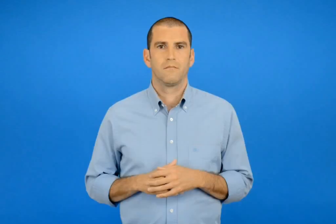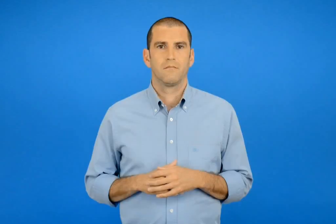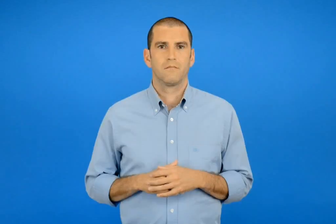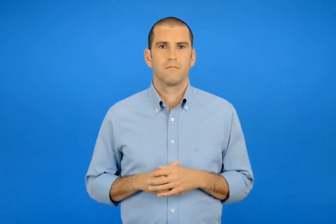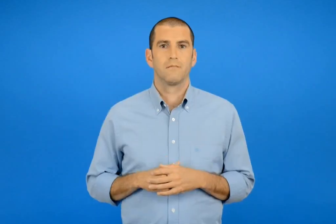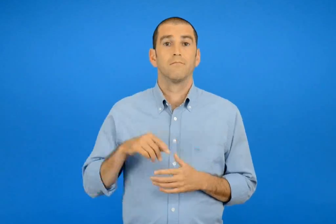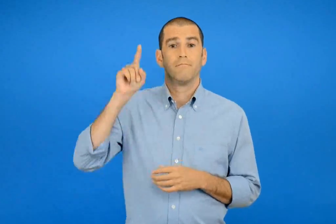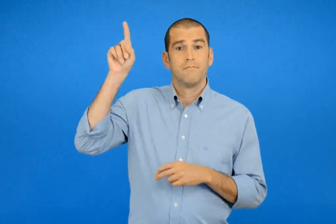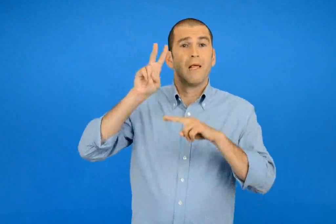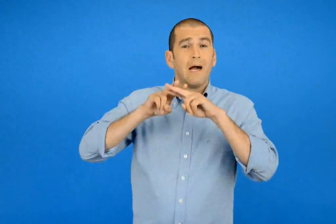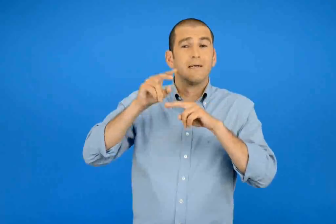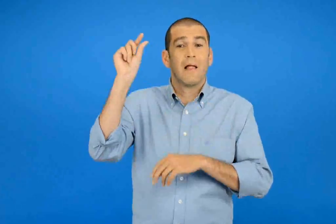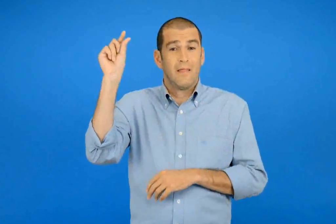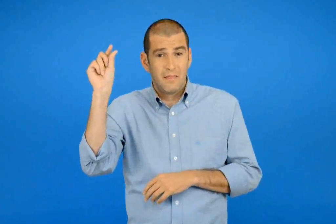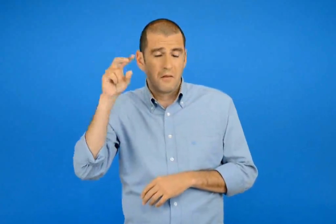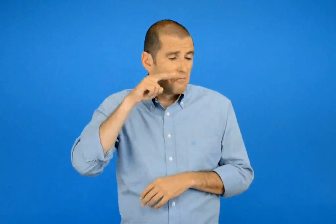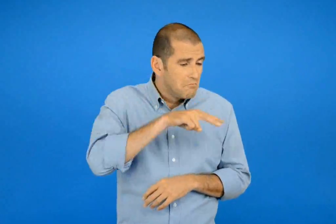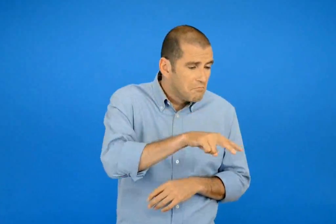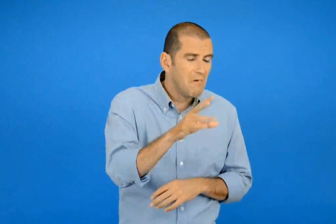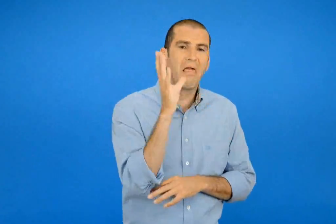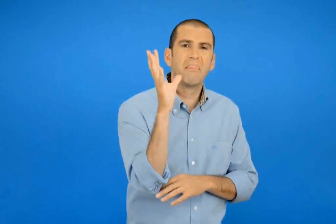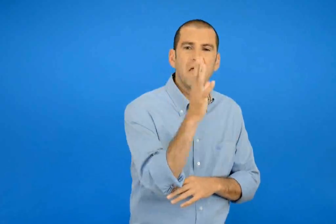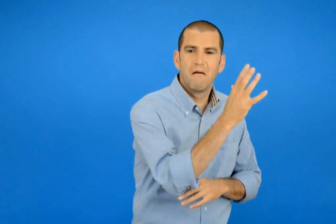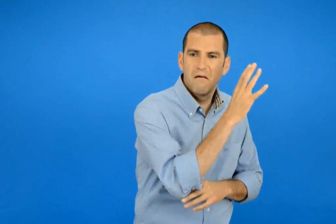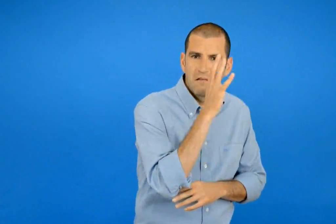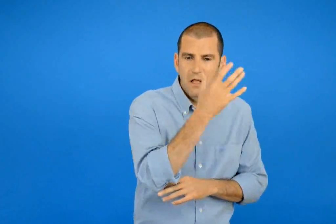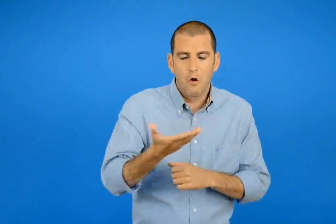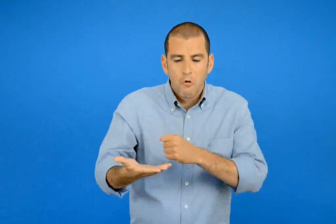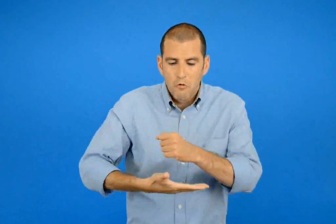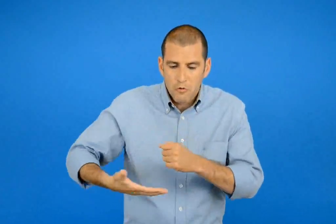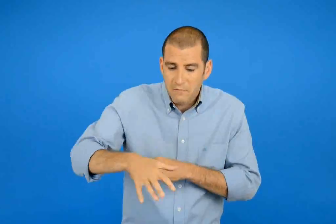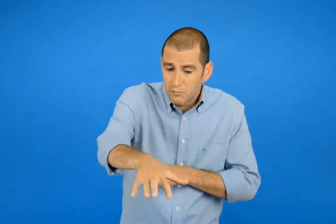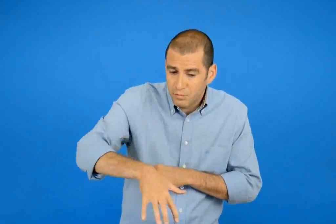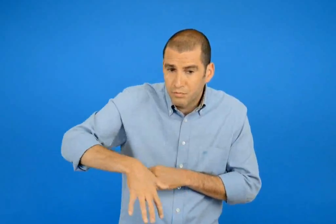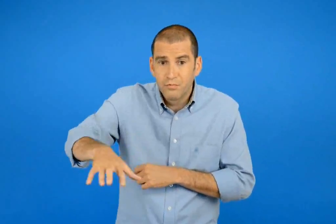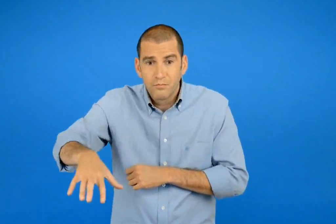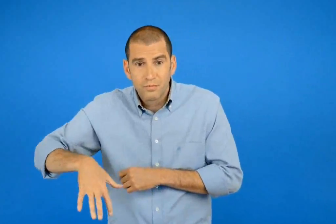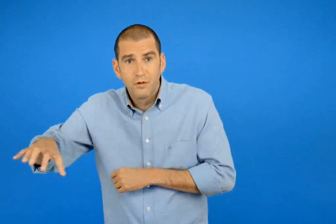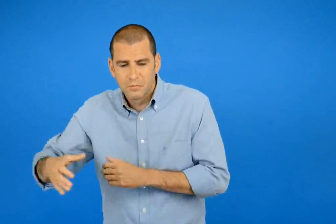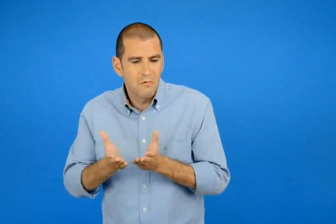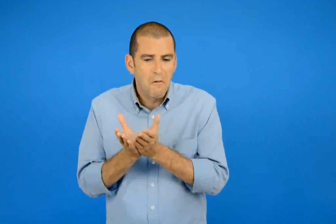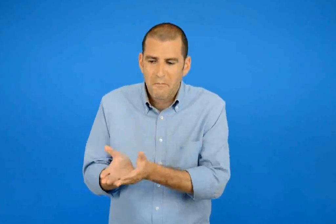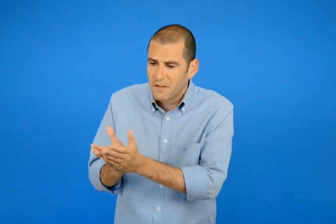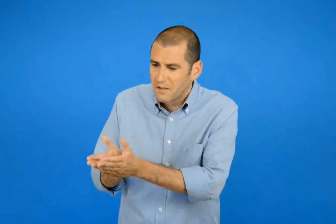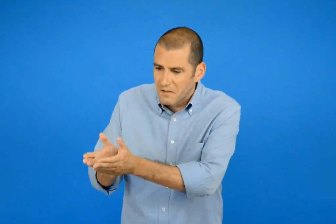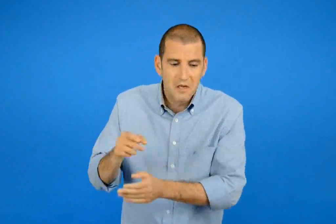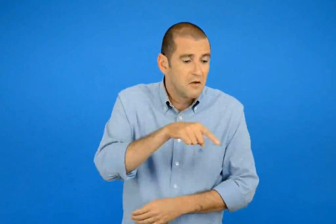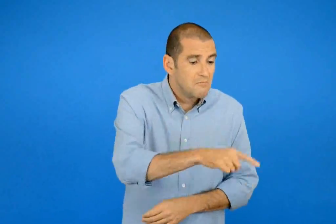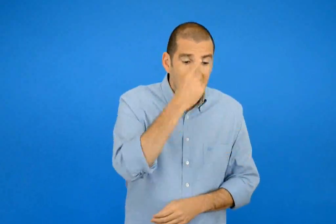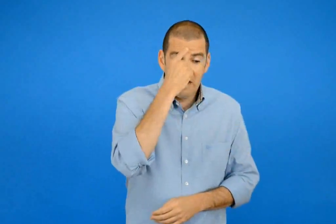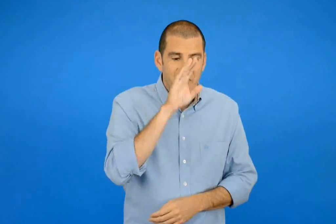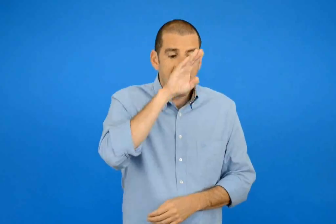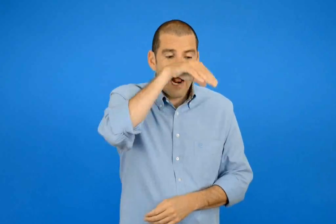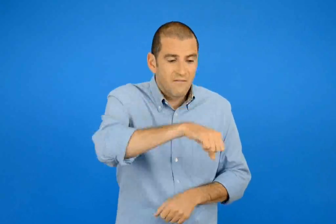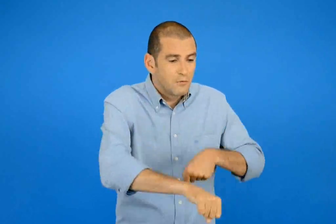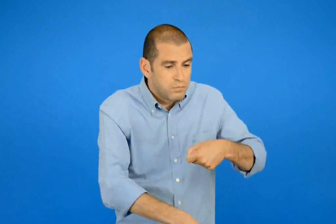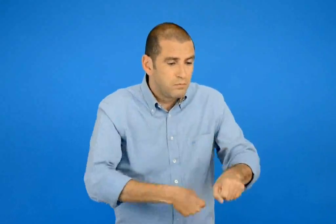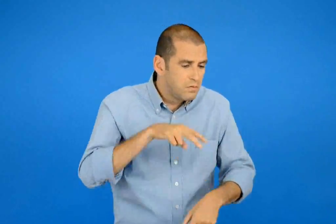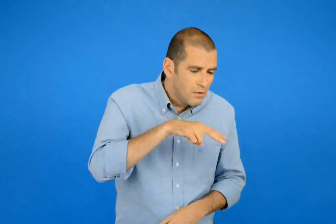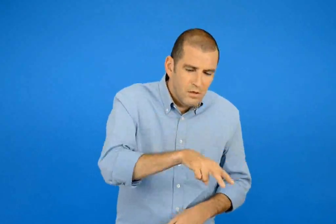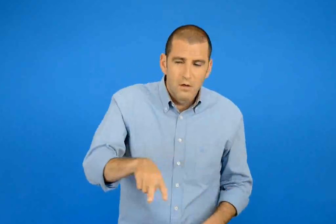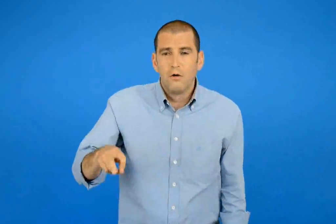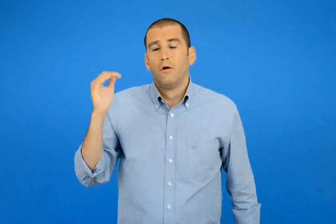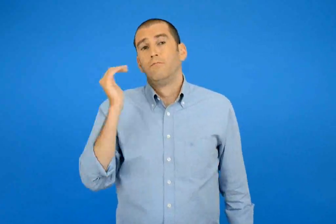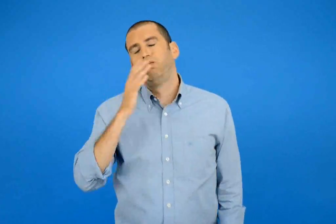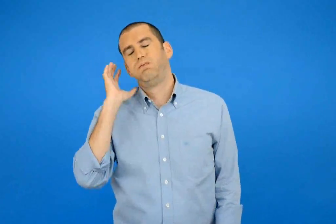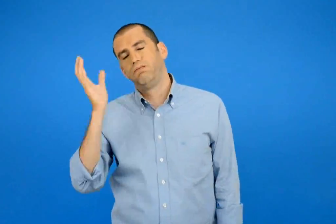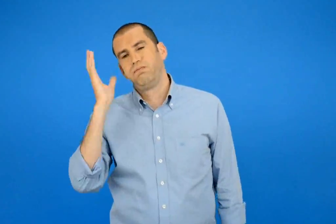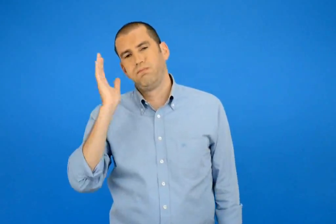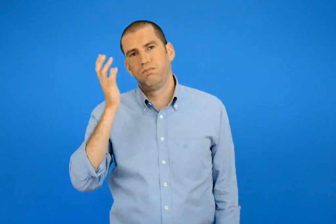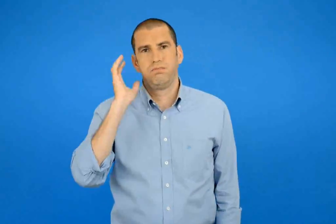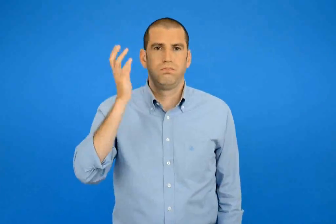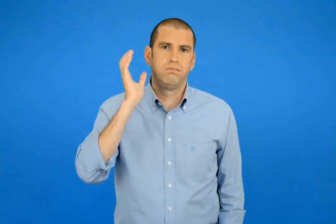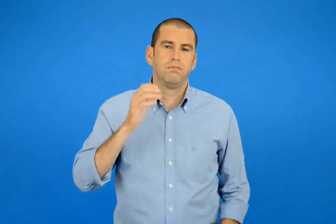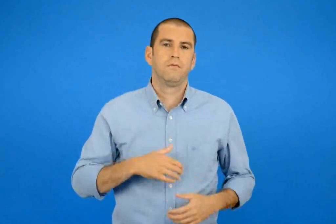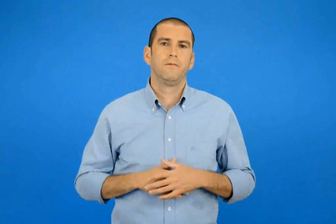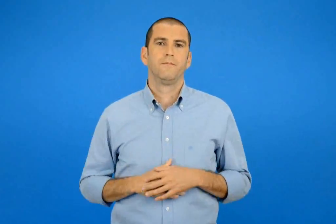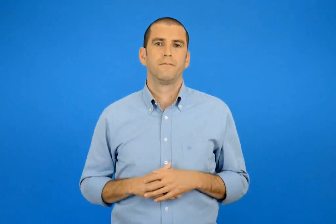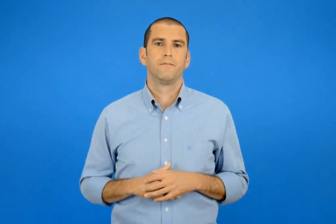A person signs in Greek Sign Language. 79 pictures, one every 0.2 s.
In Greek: το αστεράκι όμως γρηγορά βαρέθηκε να βλέπει μόνο δέντρα τα οργωμένα χωράφια τα πλοία και τους ελέφαντες στην ινδία
